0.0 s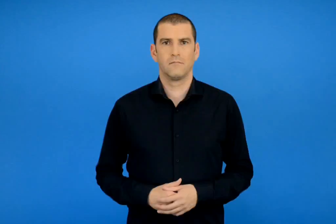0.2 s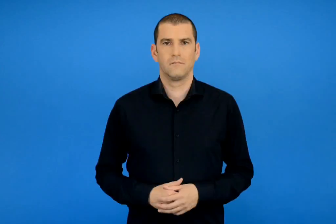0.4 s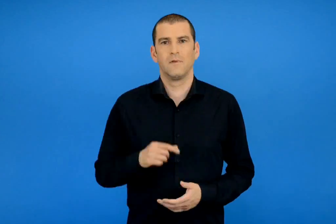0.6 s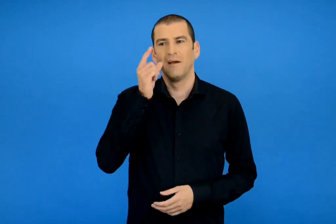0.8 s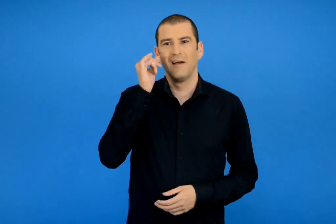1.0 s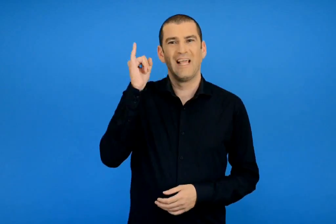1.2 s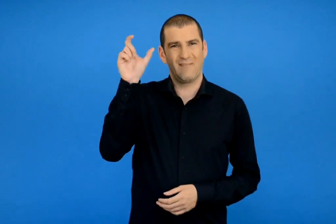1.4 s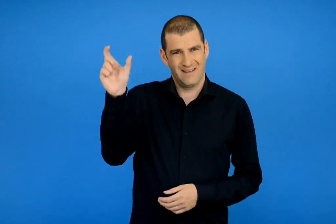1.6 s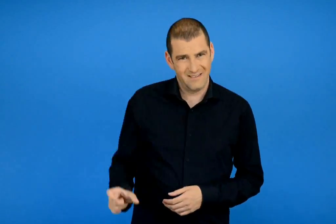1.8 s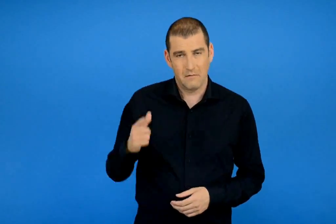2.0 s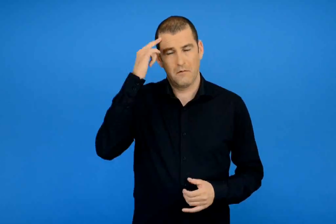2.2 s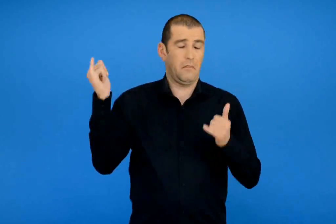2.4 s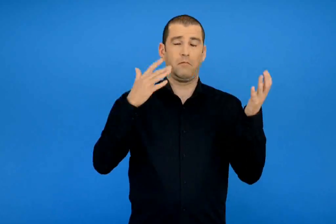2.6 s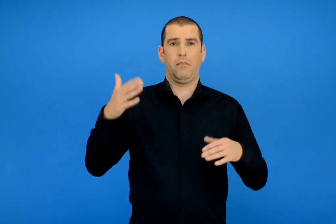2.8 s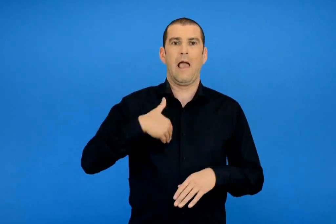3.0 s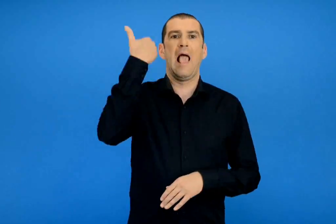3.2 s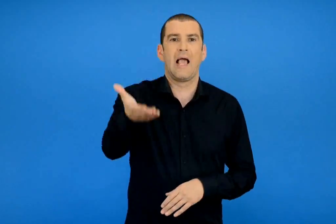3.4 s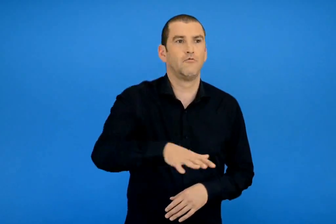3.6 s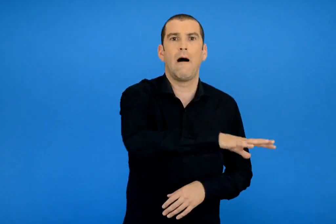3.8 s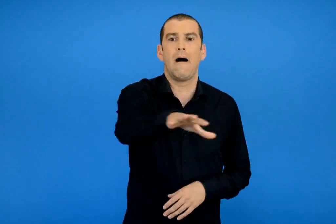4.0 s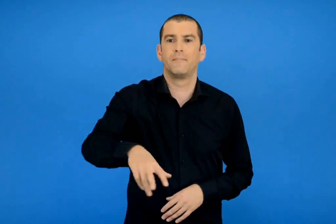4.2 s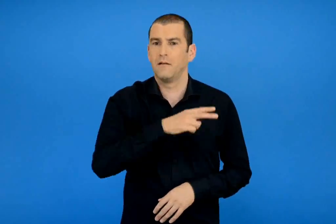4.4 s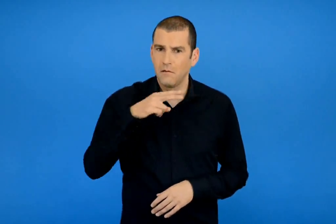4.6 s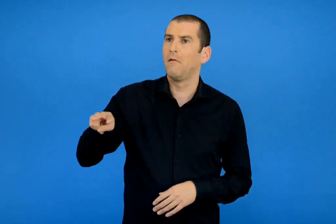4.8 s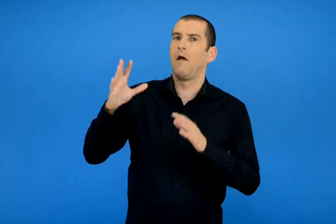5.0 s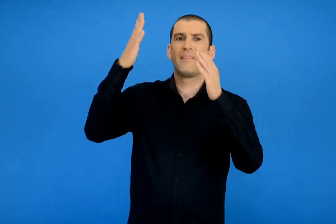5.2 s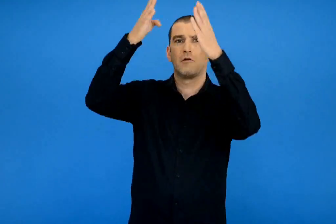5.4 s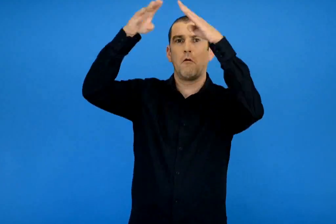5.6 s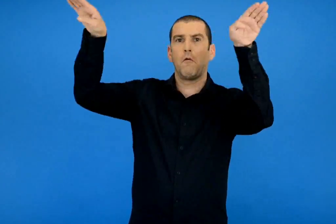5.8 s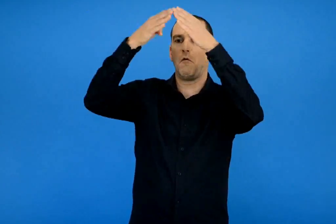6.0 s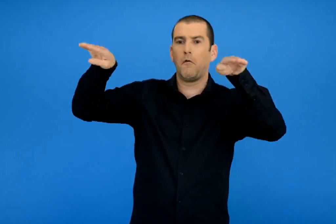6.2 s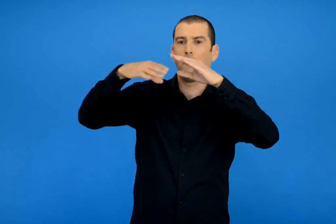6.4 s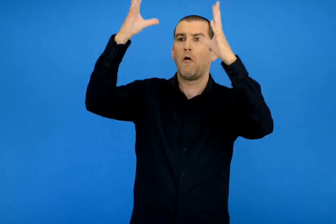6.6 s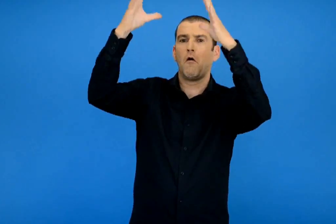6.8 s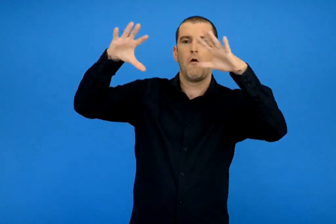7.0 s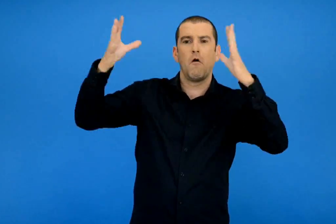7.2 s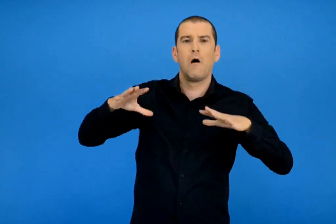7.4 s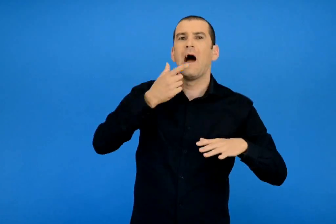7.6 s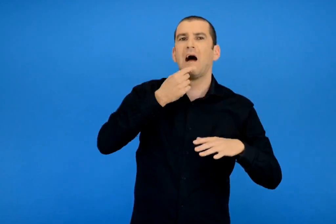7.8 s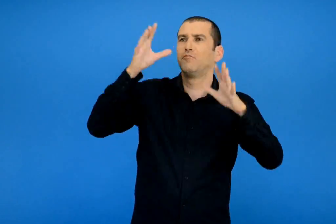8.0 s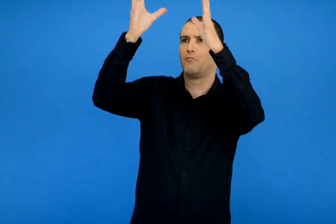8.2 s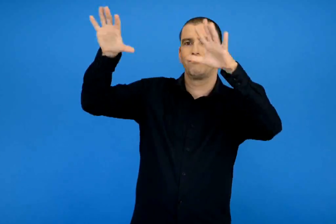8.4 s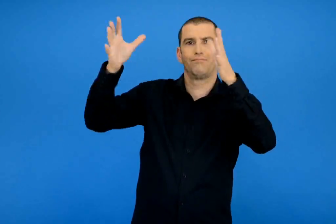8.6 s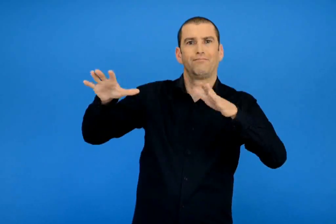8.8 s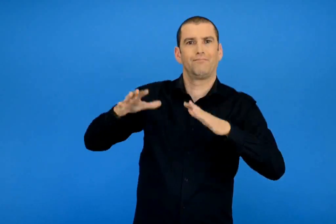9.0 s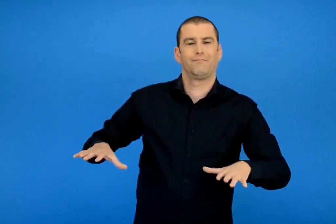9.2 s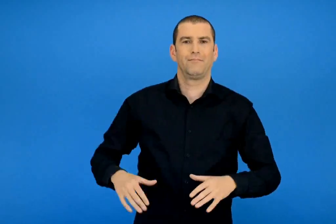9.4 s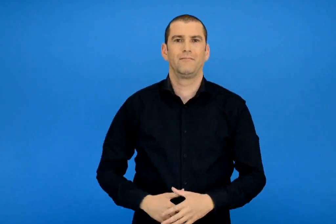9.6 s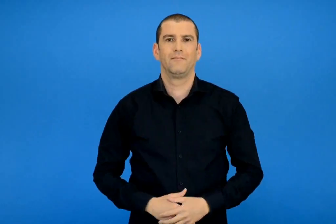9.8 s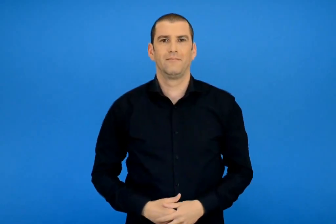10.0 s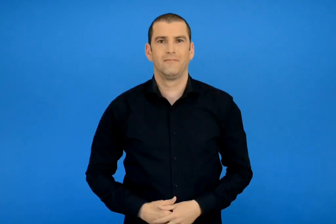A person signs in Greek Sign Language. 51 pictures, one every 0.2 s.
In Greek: δίχως να καταλάβει ο ιβάν βρέθηκε στην αυλή κάτω από το μεγάλο ελατό που ήταν στολισμένο με ολόλευκες μπάλες χιονιού
